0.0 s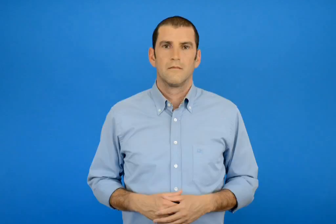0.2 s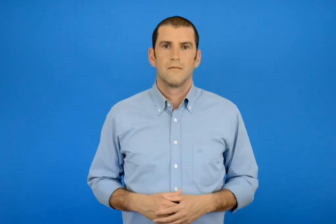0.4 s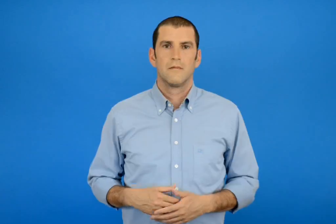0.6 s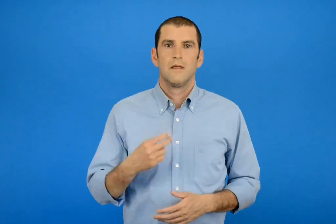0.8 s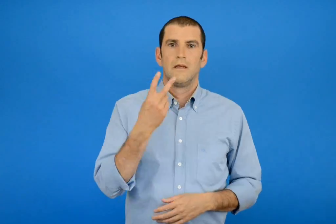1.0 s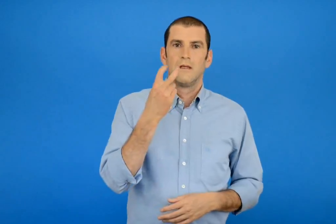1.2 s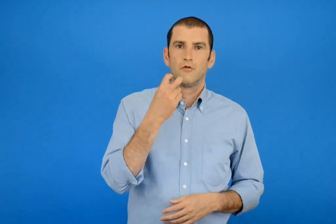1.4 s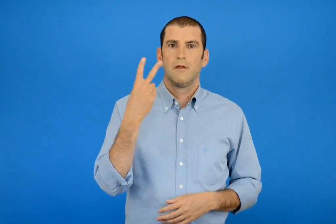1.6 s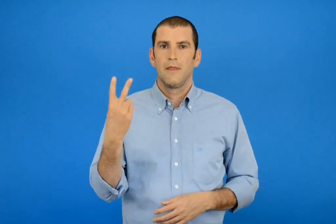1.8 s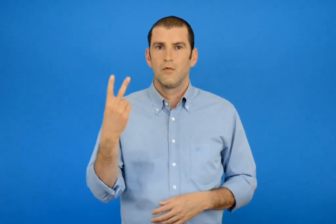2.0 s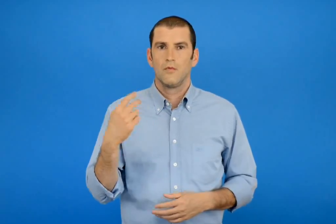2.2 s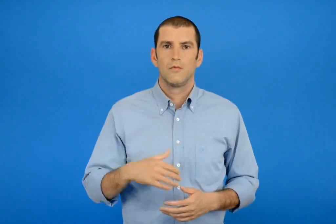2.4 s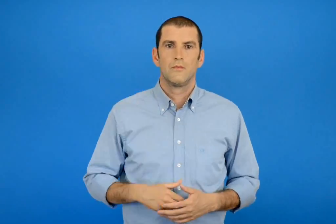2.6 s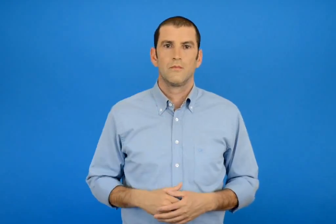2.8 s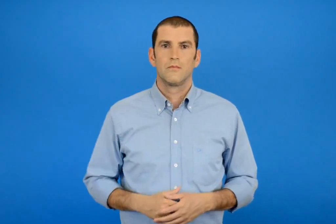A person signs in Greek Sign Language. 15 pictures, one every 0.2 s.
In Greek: είκοσι δύο
